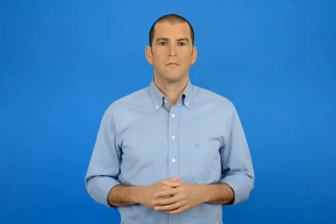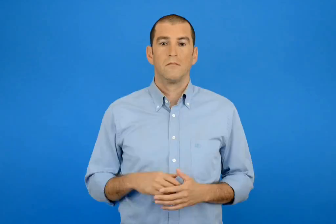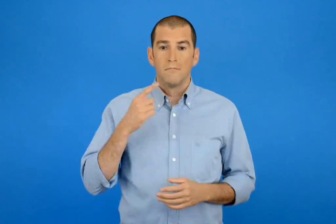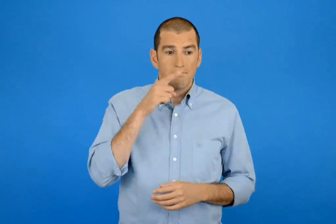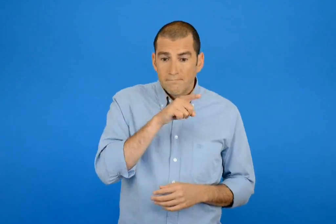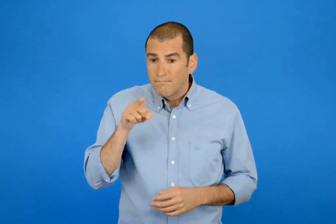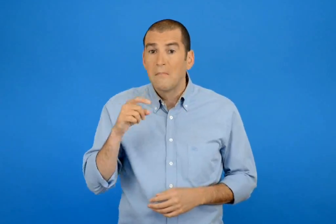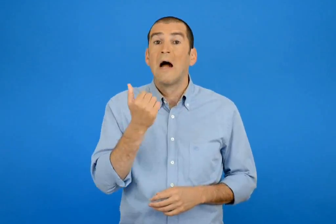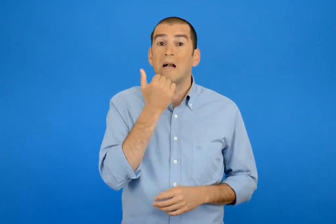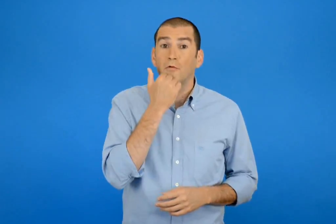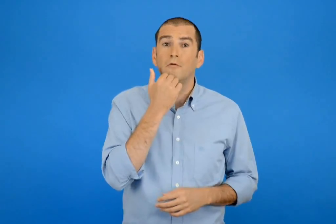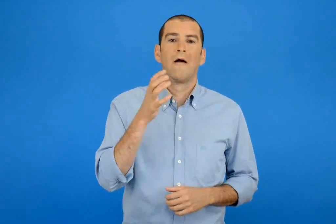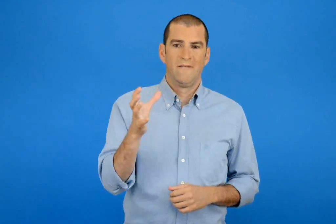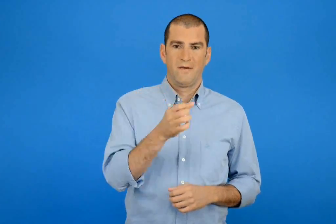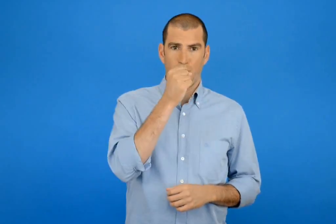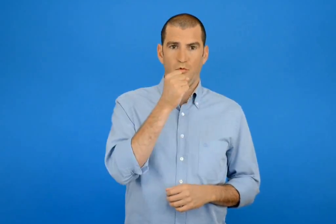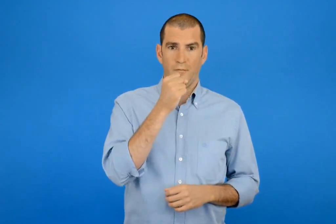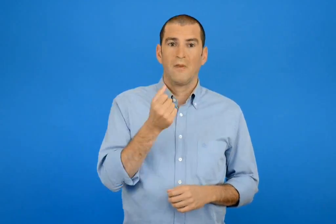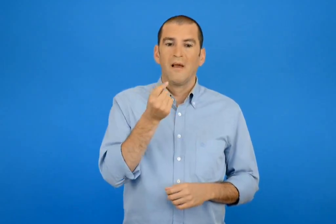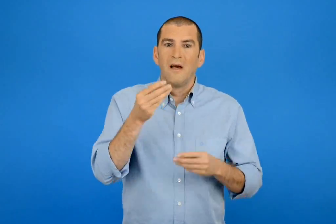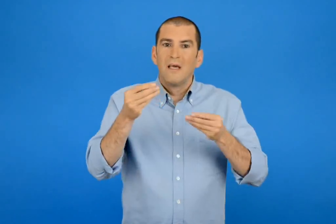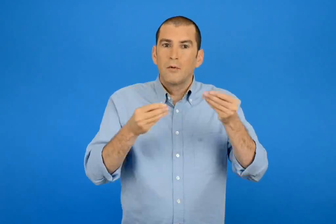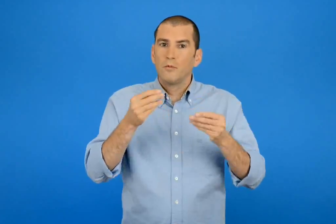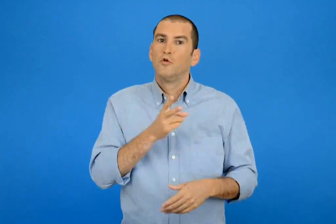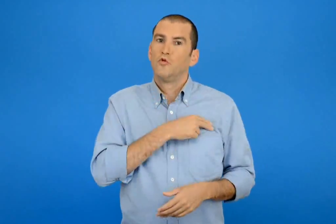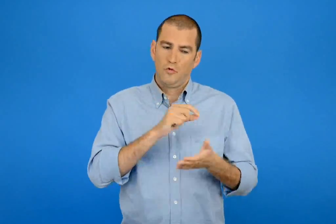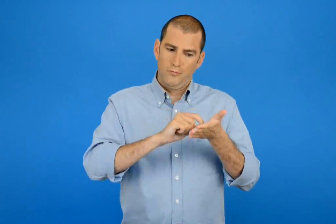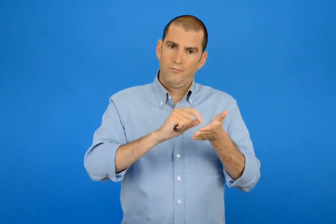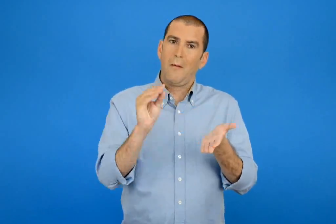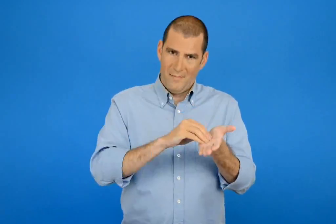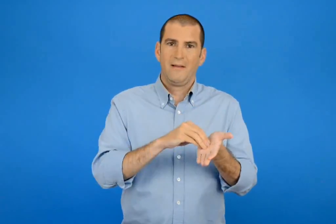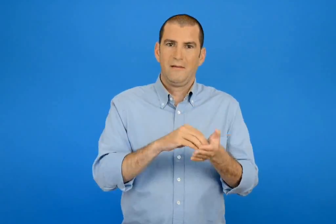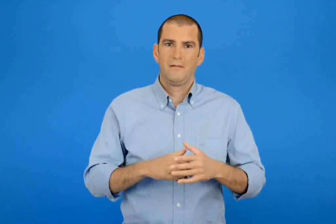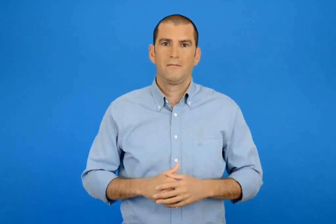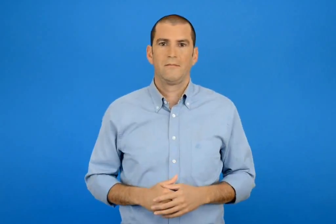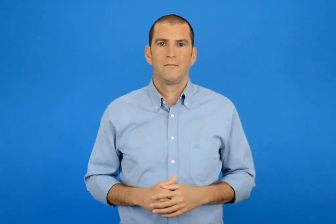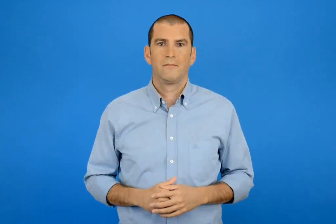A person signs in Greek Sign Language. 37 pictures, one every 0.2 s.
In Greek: βρίσκω το λάθος ξαναγραφώ σωστά τους υπολογισμούς
